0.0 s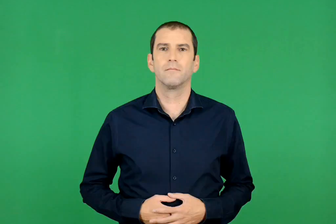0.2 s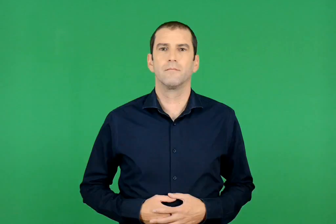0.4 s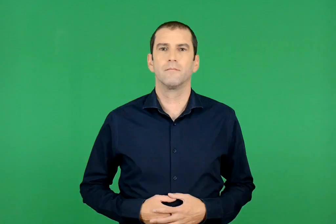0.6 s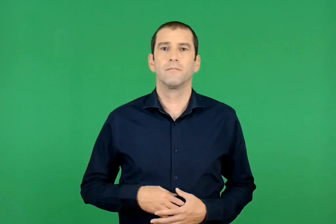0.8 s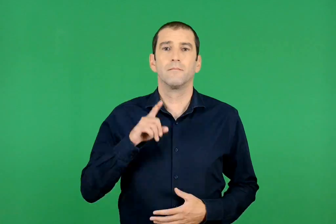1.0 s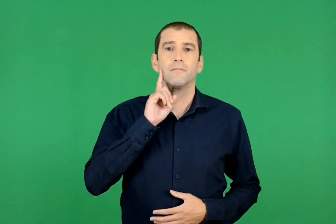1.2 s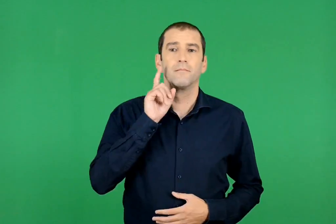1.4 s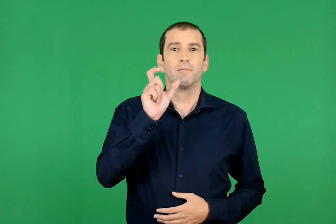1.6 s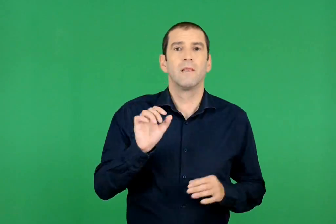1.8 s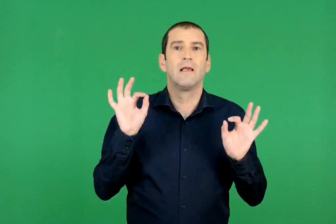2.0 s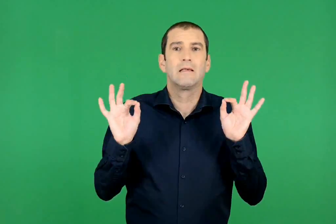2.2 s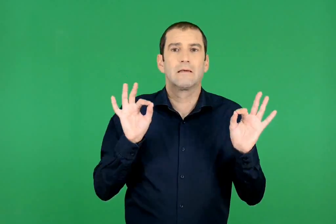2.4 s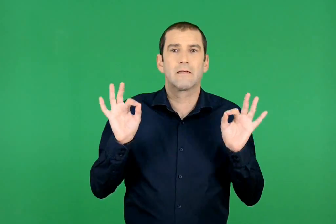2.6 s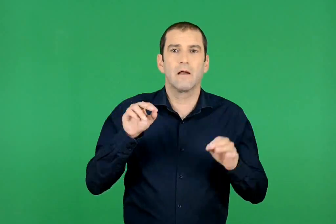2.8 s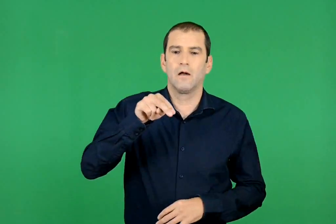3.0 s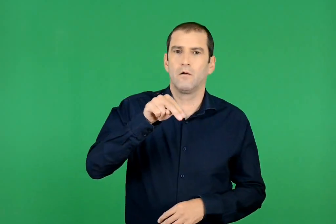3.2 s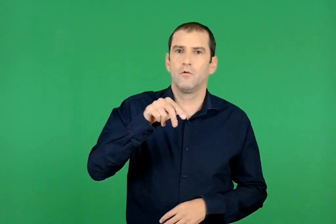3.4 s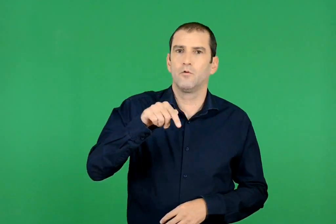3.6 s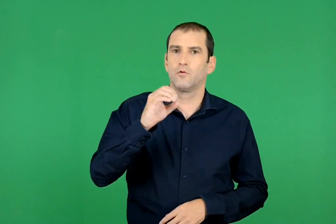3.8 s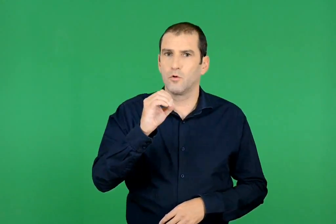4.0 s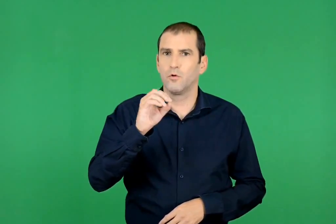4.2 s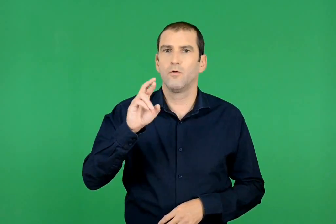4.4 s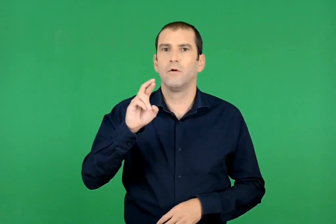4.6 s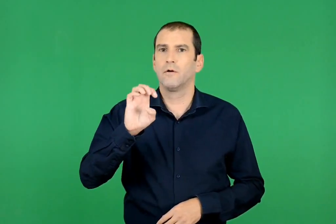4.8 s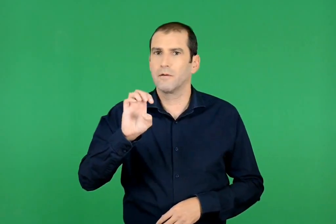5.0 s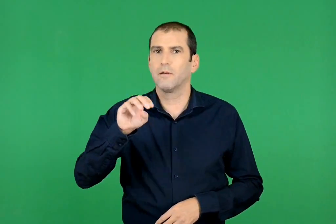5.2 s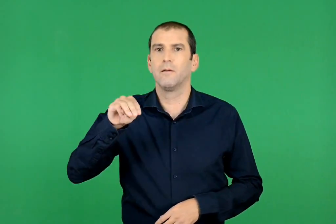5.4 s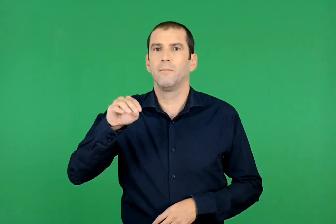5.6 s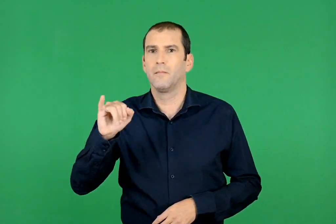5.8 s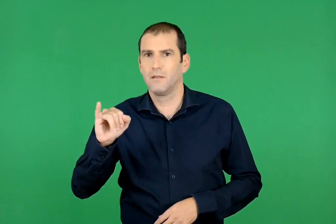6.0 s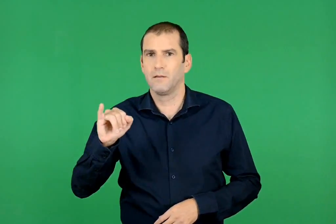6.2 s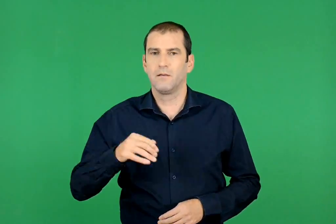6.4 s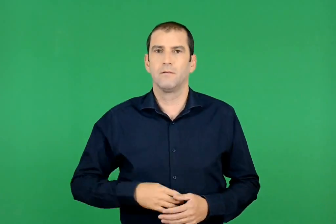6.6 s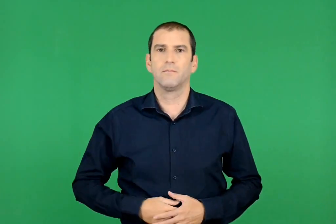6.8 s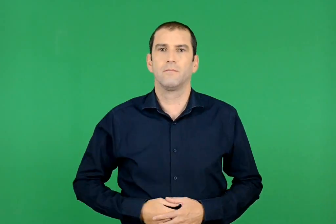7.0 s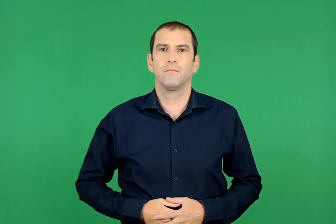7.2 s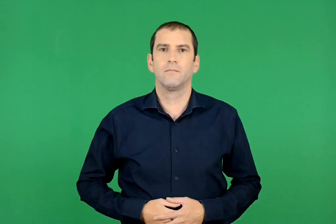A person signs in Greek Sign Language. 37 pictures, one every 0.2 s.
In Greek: η κυρία ντορεμί
